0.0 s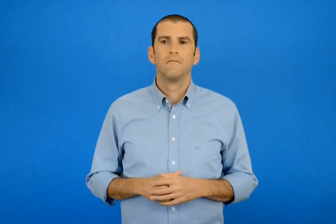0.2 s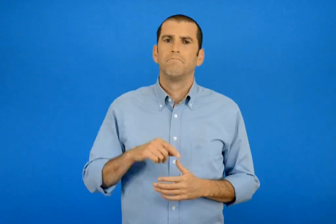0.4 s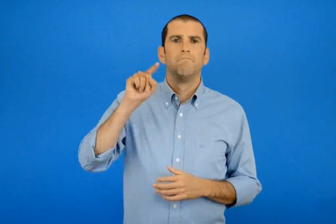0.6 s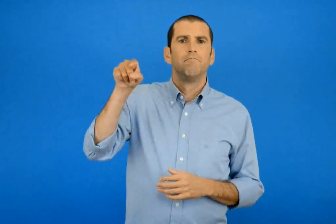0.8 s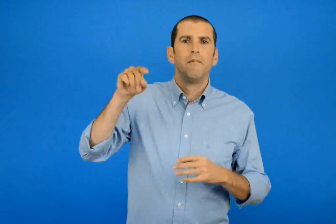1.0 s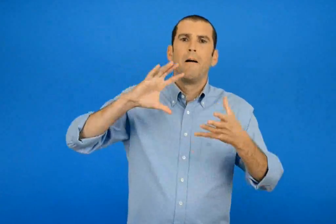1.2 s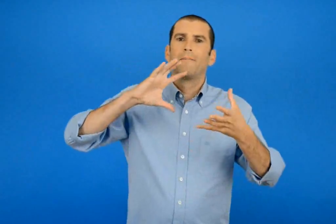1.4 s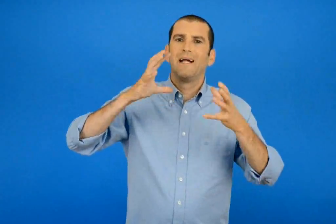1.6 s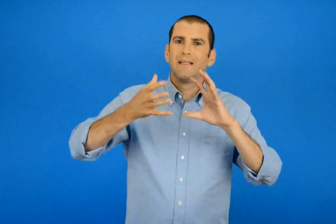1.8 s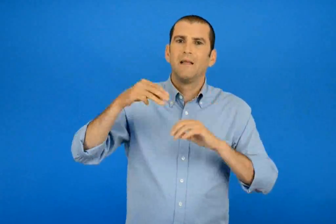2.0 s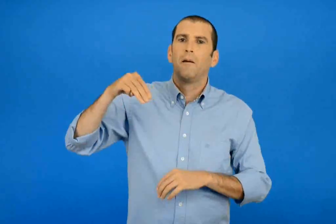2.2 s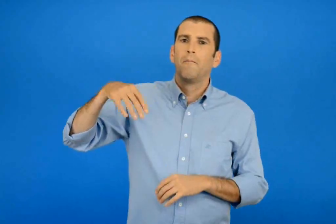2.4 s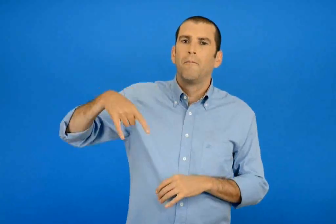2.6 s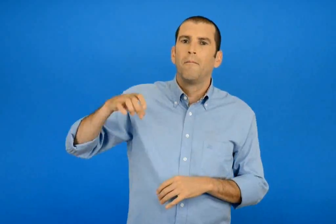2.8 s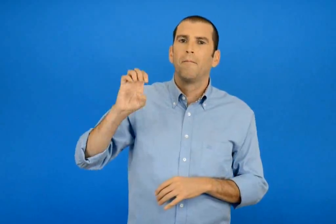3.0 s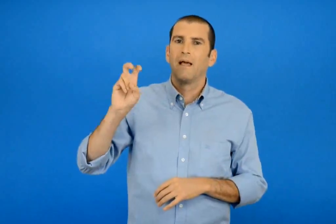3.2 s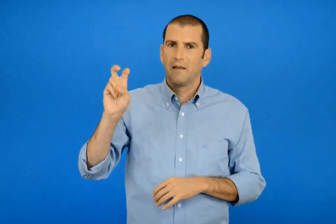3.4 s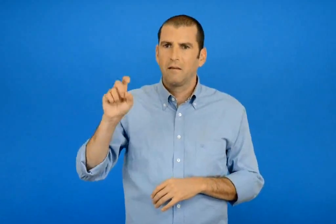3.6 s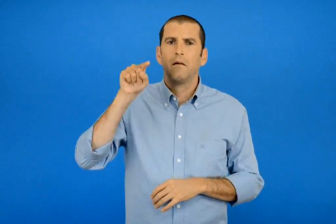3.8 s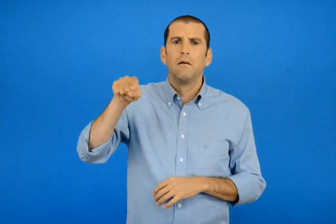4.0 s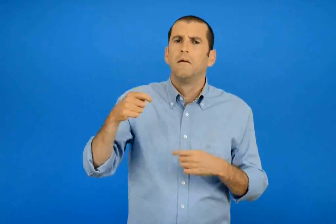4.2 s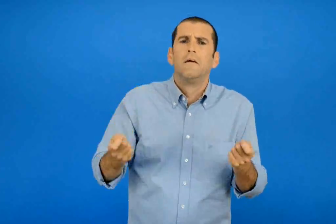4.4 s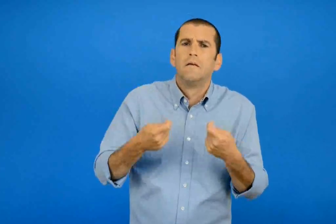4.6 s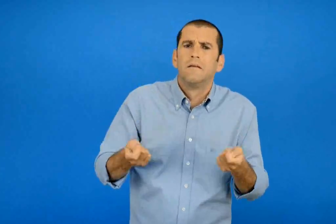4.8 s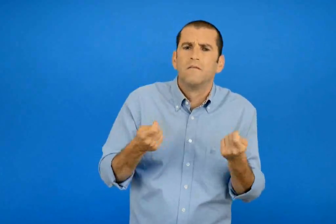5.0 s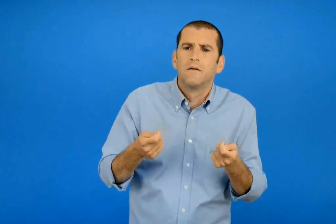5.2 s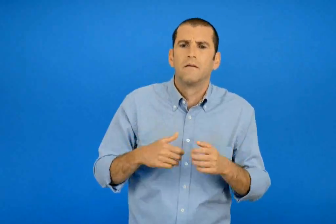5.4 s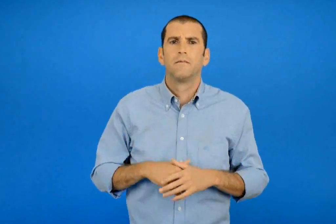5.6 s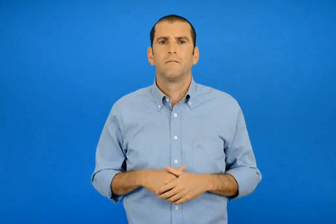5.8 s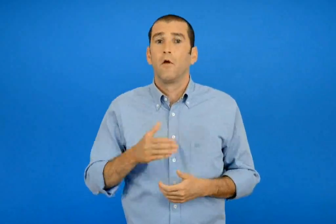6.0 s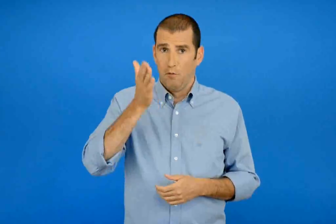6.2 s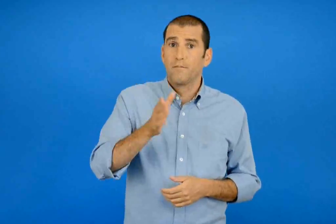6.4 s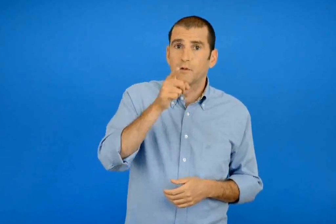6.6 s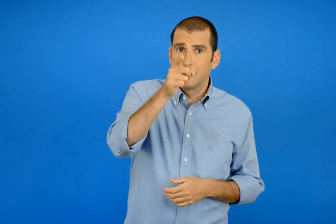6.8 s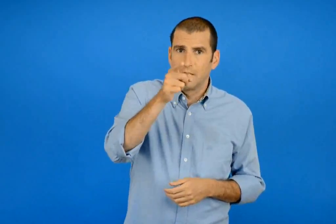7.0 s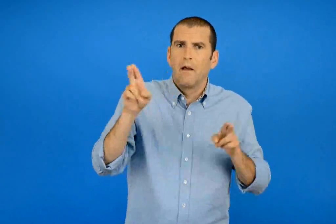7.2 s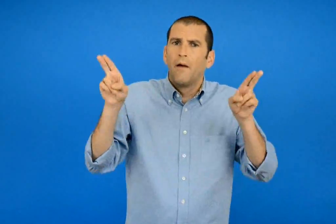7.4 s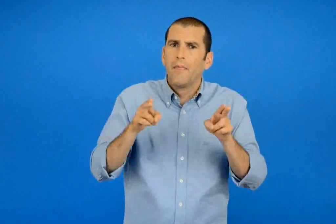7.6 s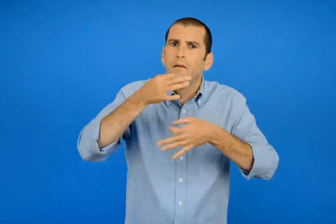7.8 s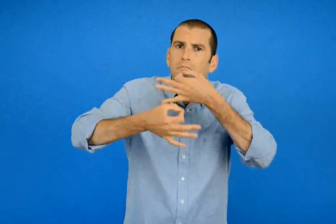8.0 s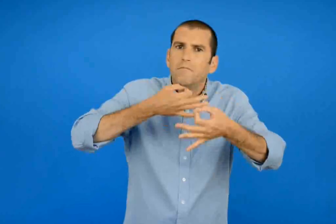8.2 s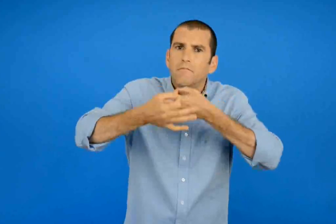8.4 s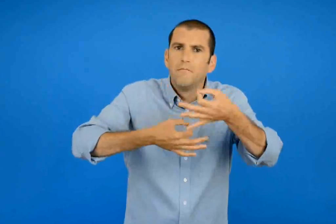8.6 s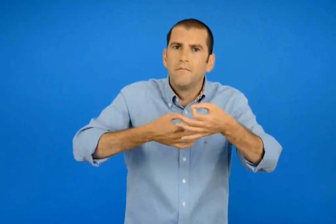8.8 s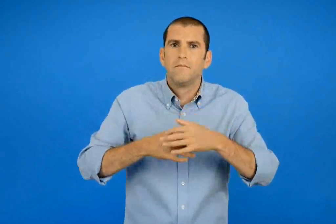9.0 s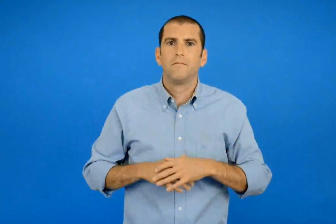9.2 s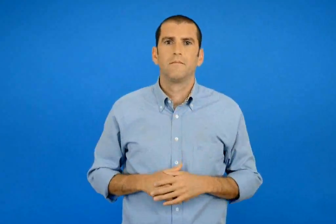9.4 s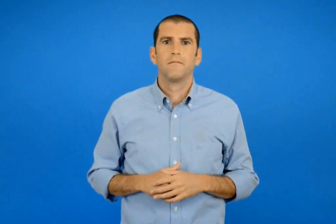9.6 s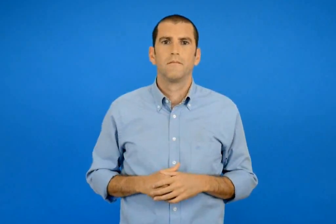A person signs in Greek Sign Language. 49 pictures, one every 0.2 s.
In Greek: τι συμβαίνει στον πλανήτη μπεχ ; μπορείς να το πεις με δικά σου λογία ;
